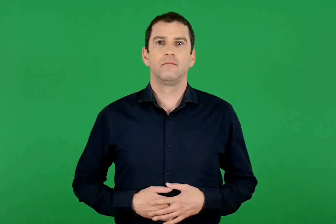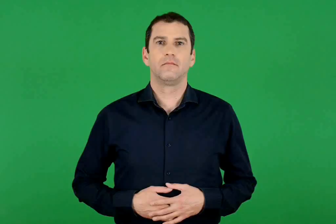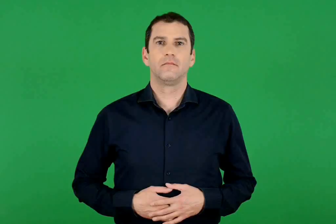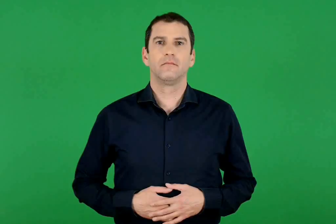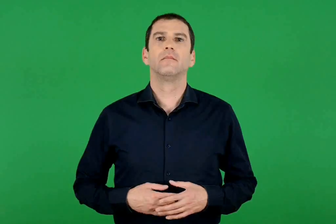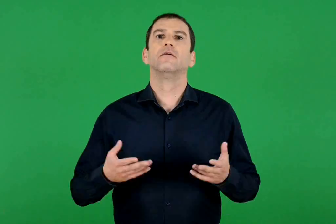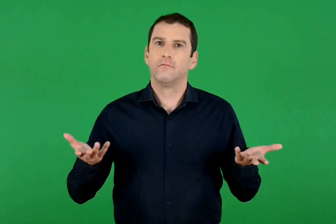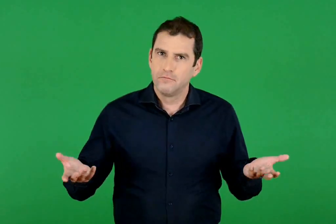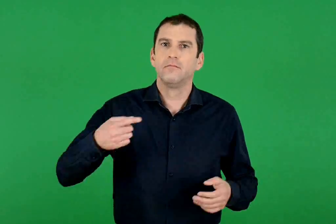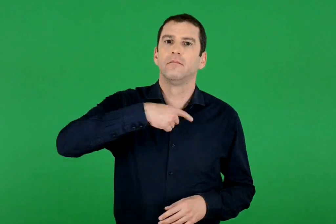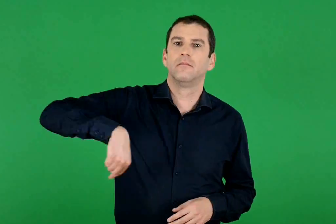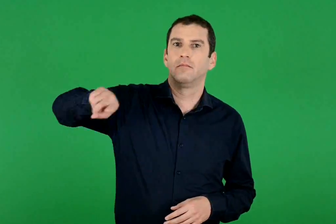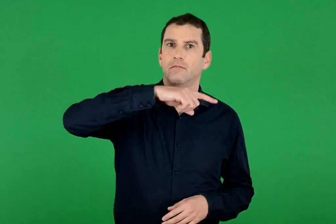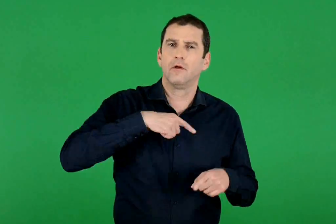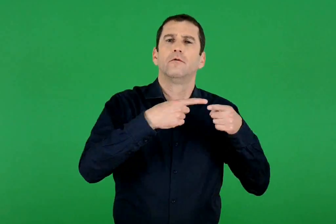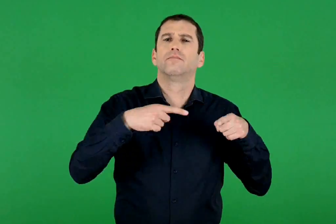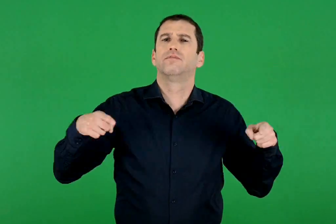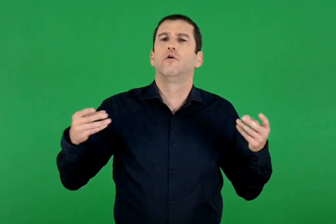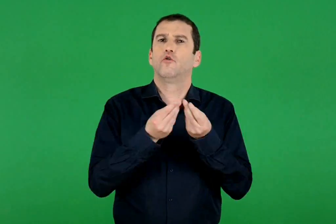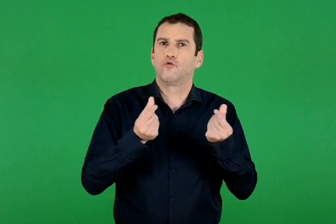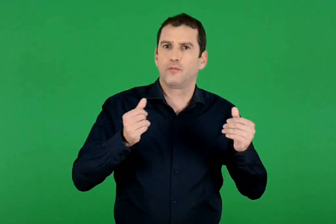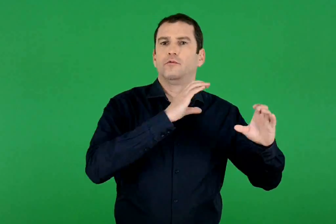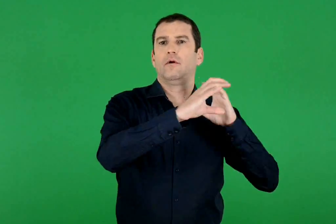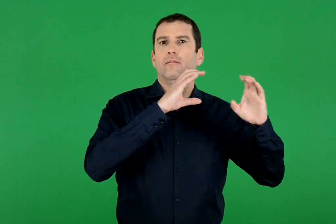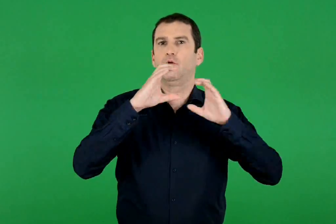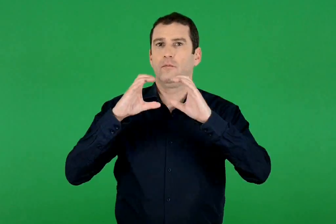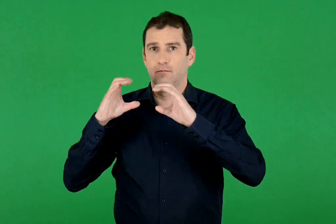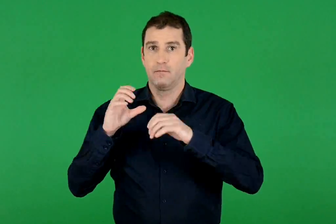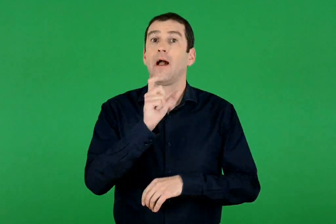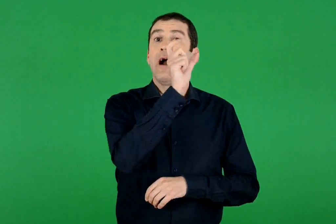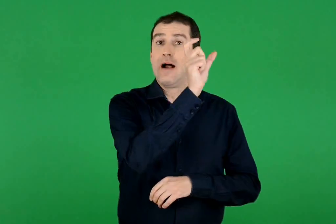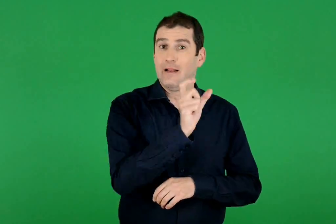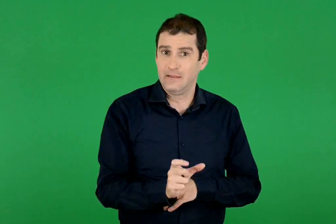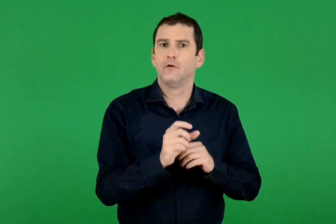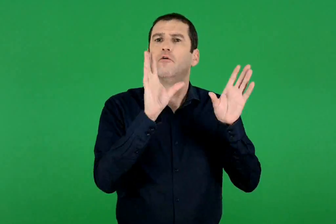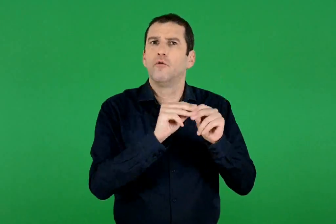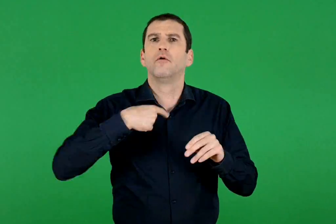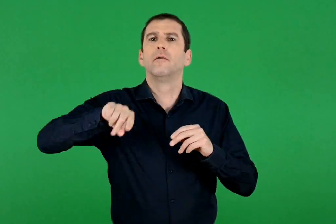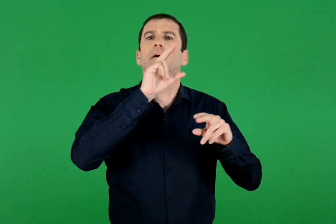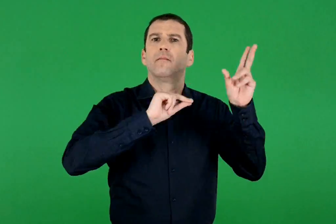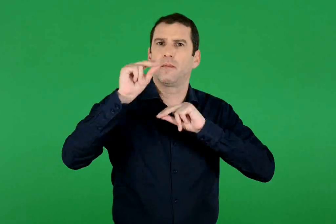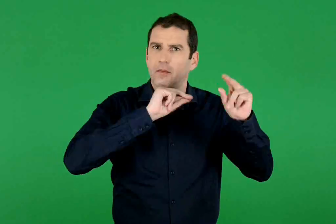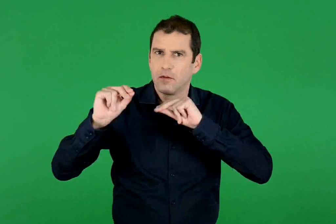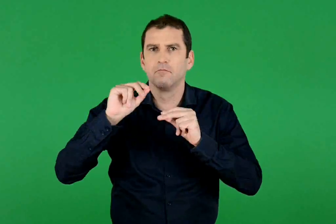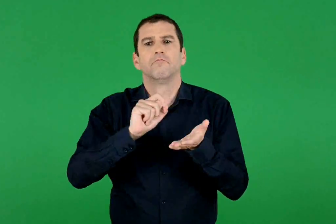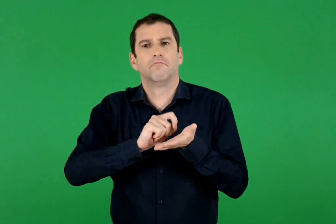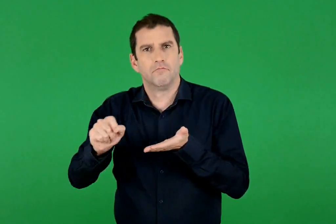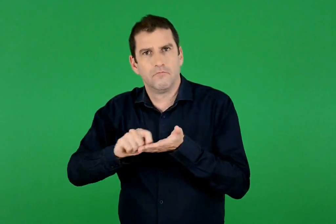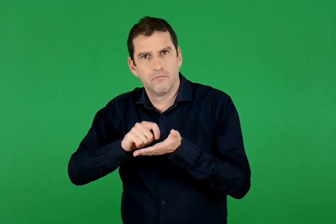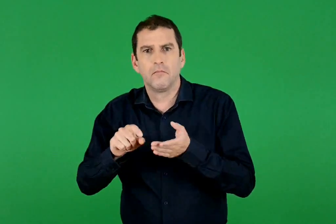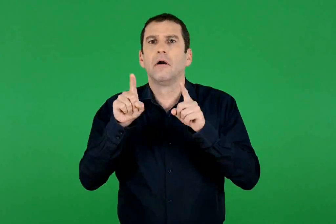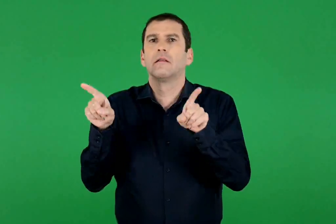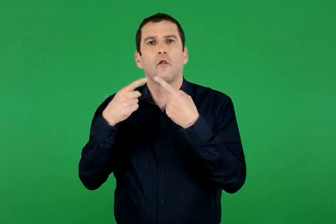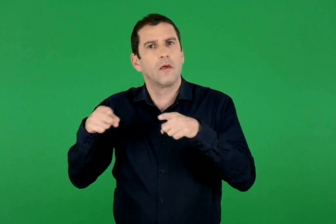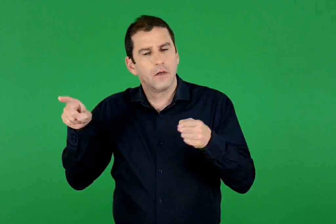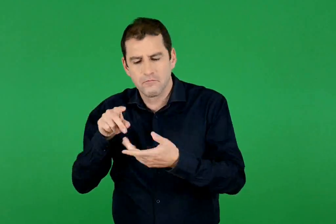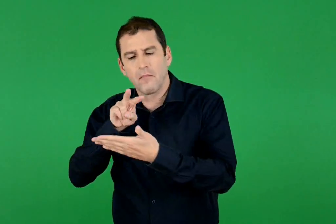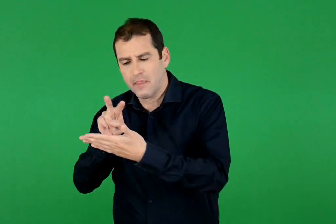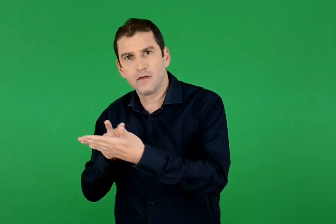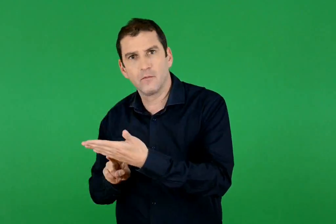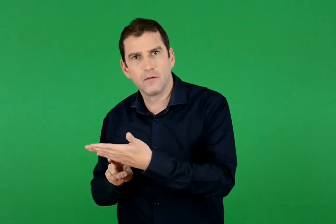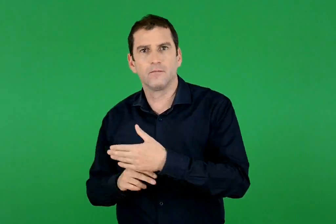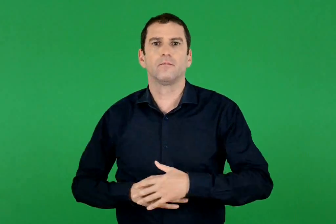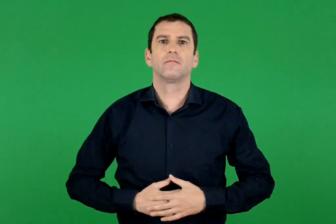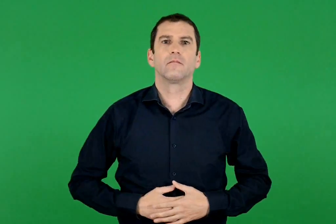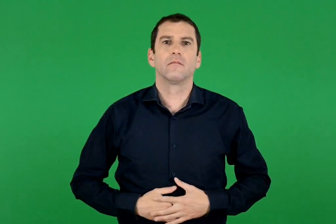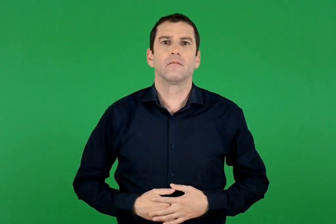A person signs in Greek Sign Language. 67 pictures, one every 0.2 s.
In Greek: επικοινωνούμε , λοιπόν , με διάφορους τρόπους. με λέξεις , όταν μιλάμε , γράφουμε , τραγουδάμε , διαβάζουμε
